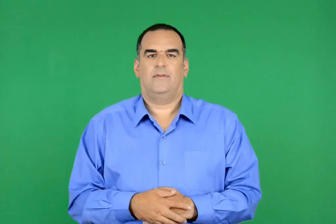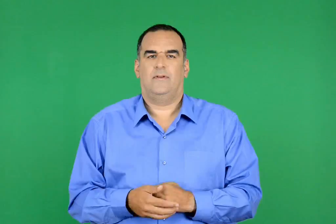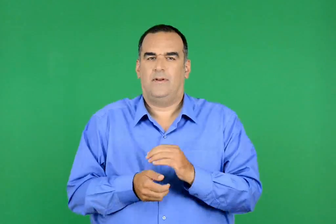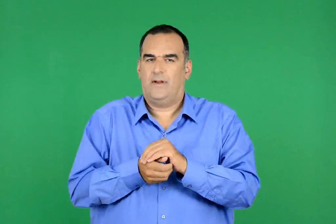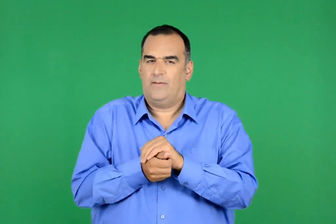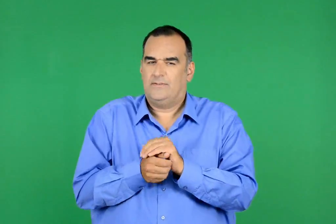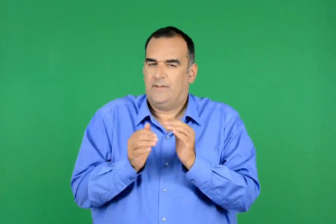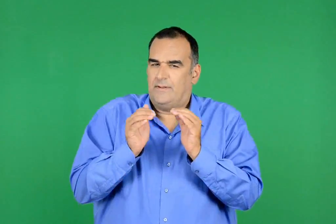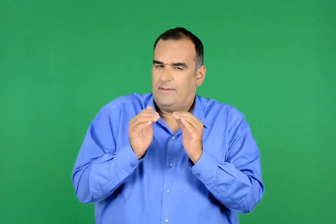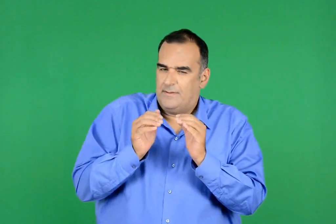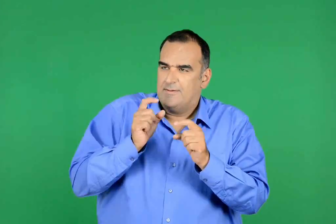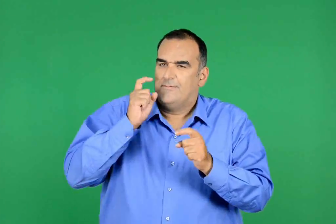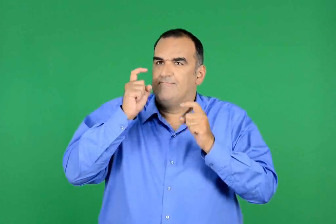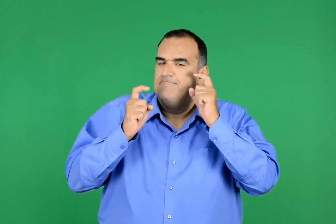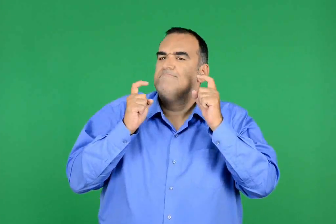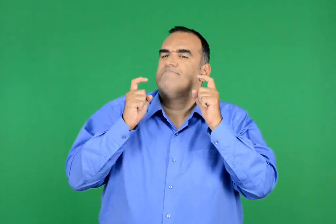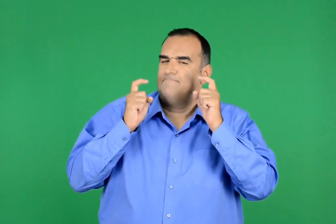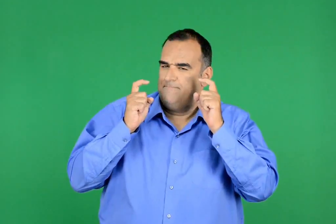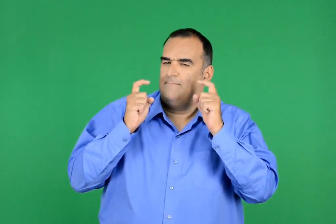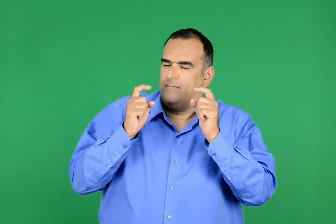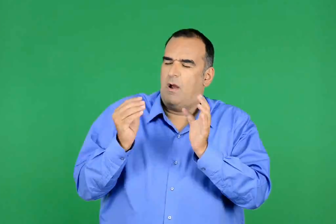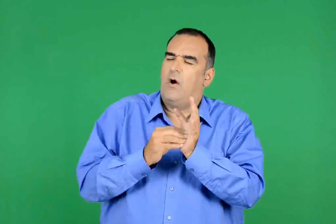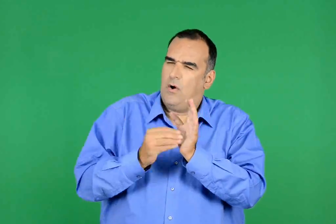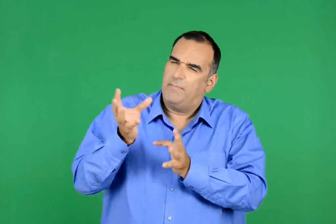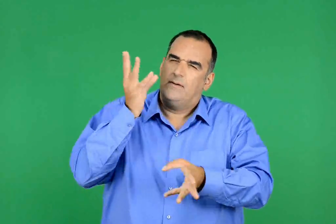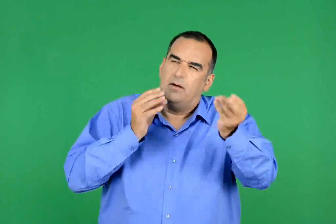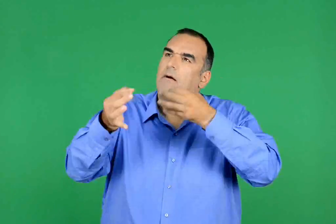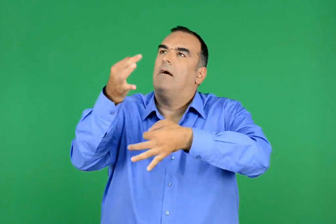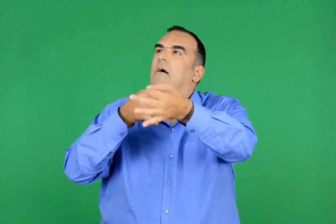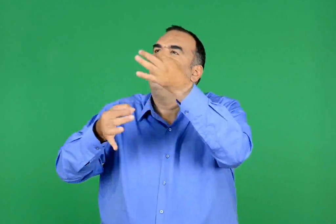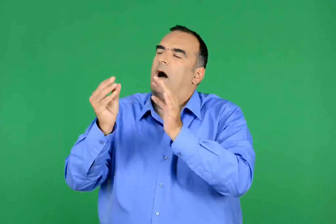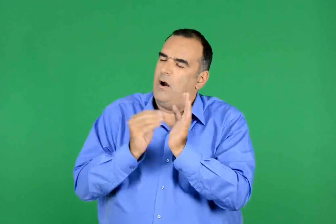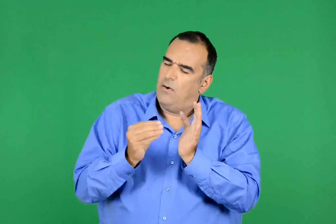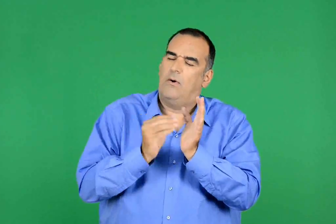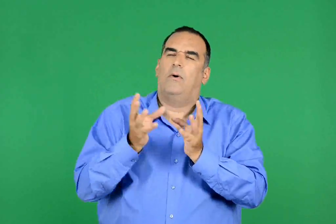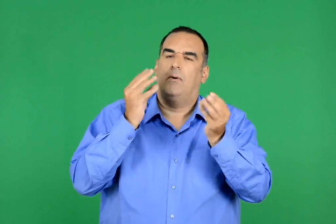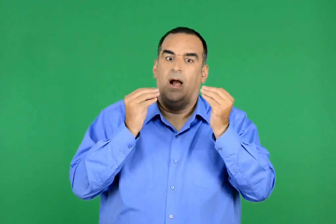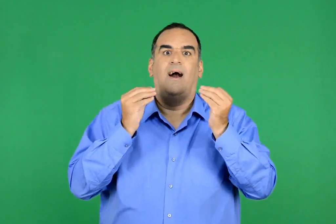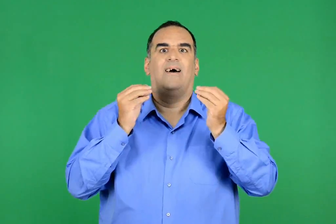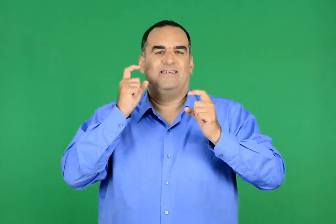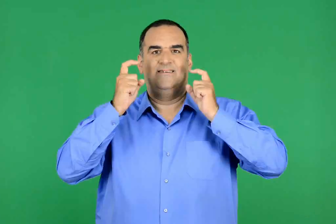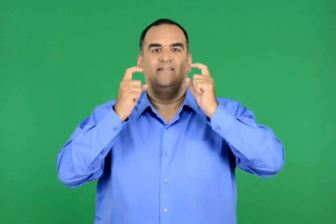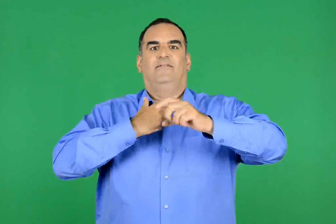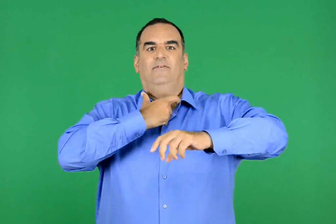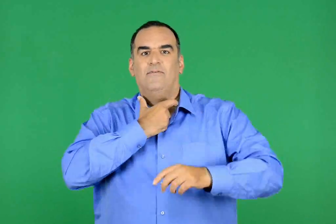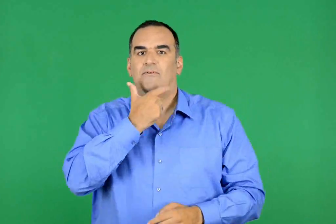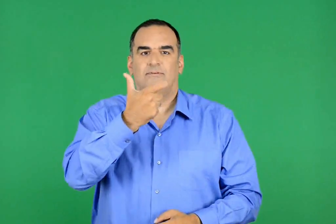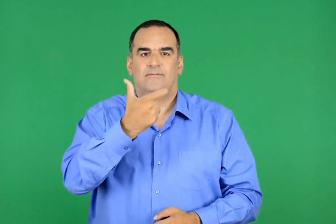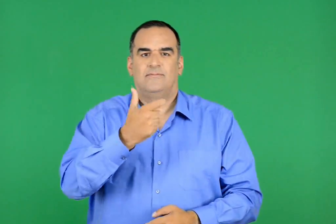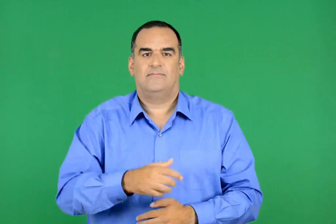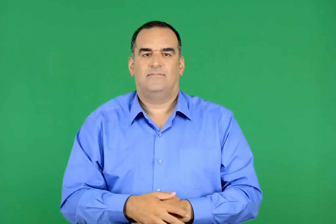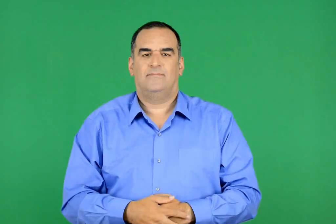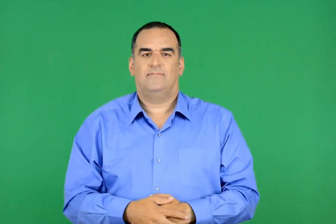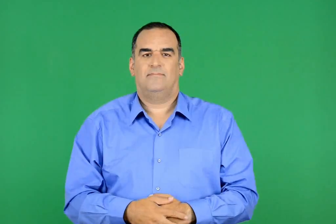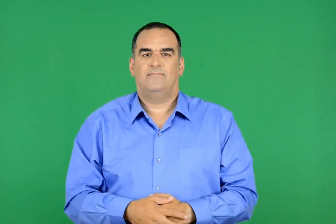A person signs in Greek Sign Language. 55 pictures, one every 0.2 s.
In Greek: και σκέφτηκε η χελωνίτσα πως είχε να µάθει ακόµη ένα σωρό πράγματα από το στόμα τους. κι ύστερα σκέφτηκε φωναχτά
